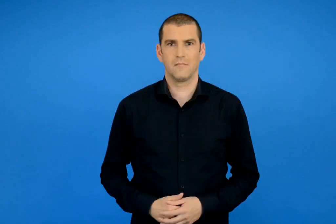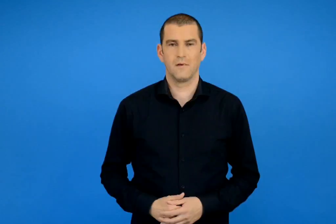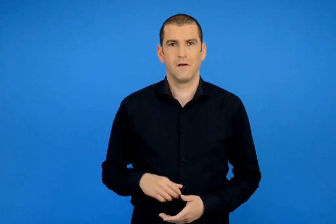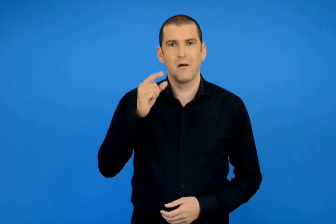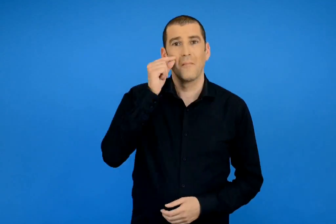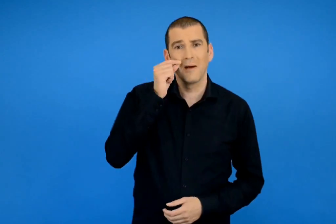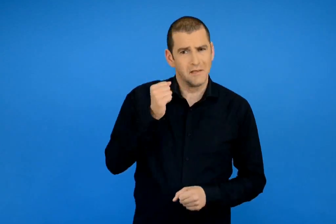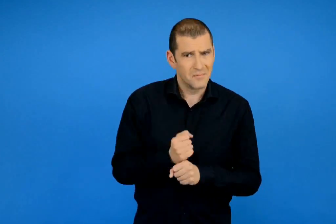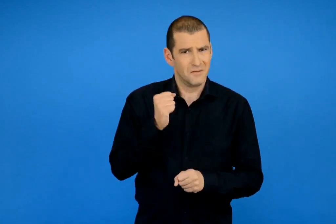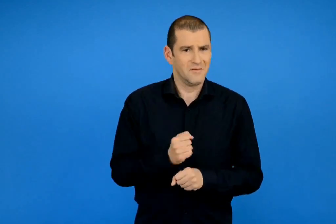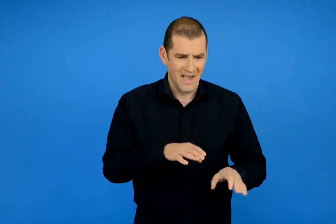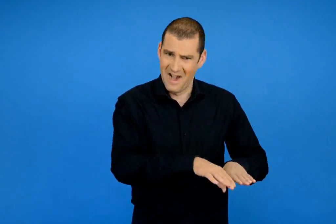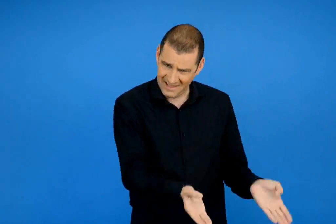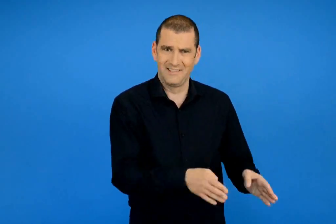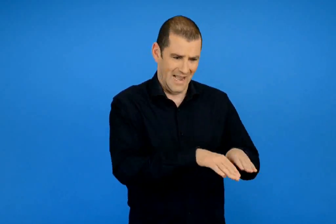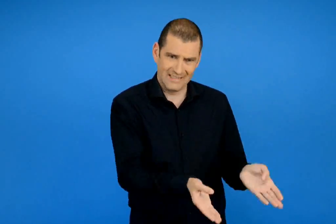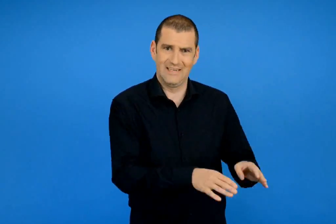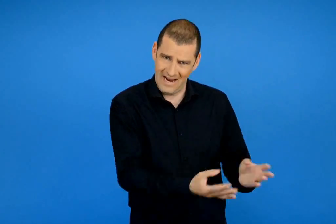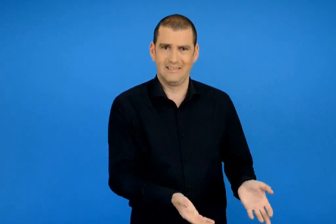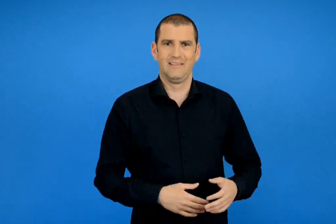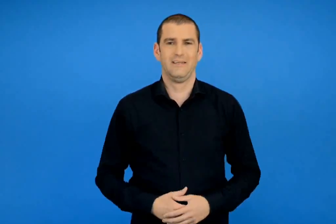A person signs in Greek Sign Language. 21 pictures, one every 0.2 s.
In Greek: άνοιξε το επέμενε ο πατέρας
